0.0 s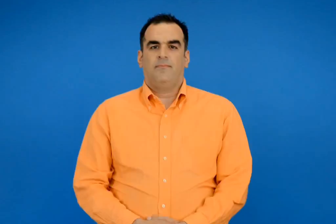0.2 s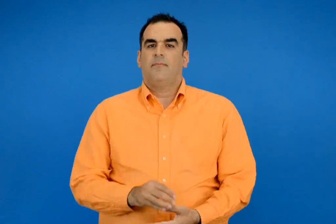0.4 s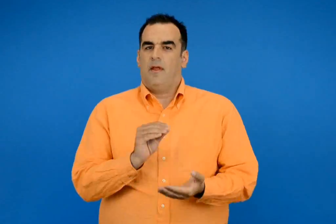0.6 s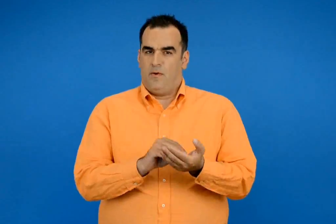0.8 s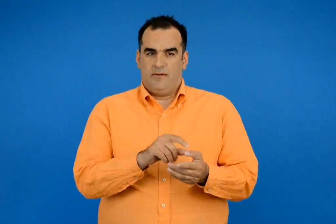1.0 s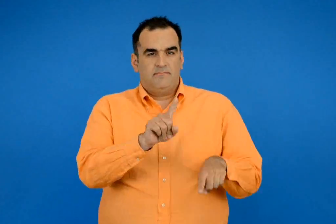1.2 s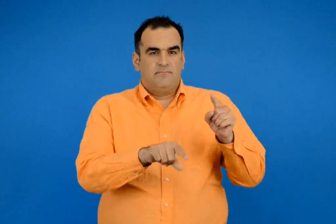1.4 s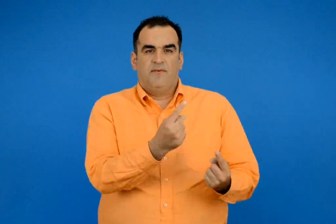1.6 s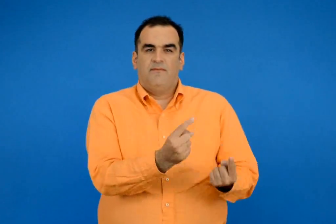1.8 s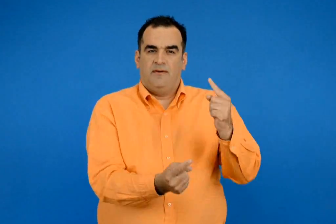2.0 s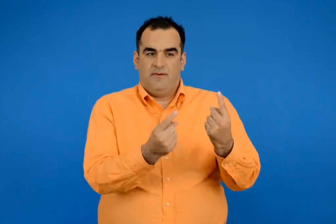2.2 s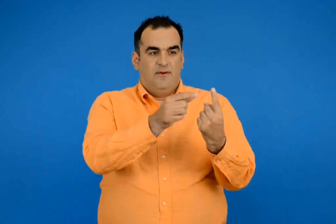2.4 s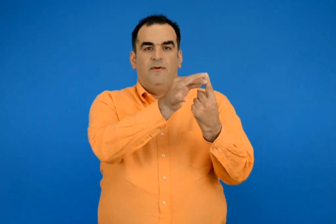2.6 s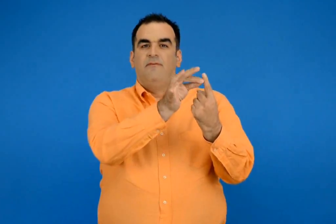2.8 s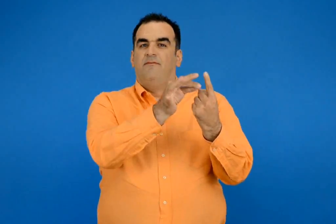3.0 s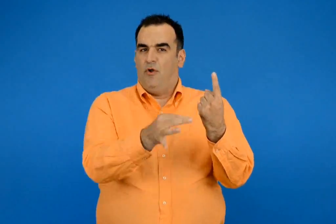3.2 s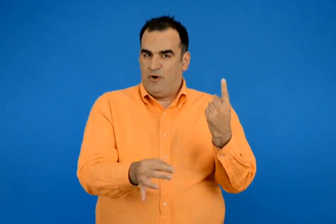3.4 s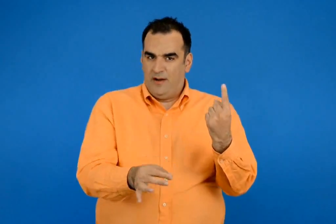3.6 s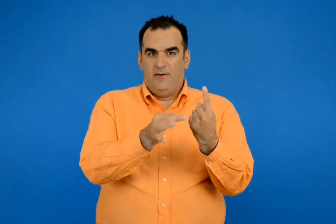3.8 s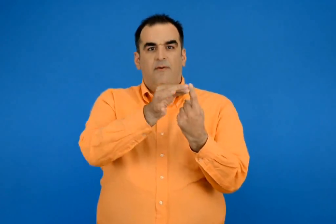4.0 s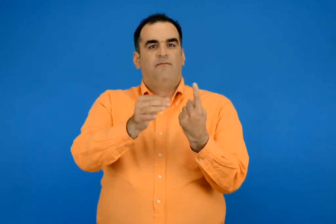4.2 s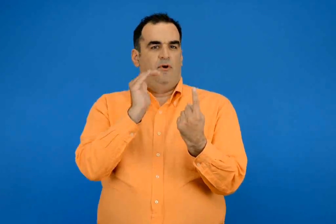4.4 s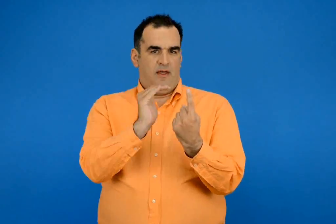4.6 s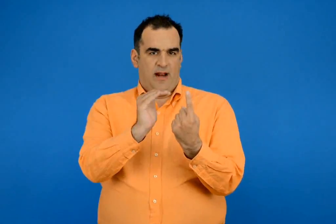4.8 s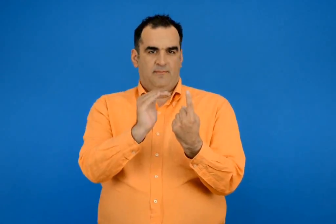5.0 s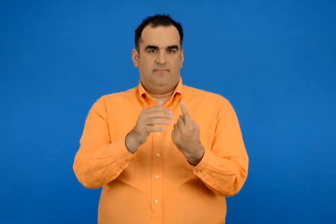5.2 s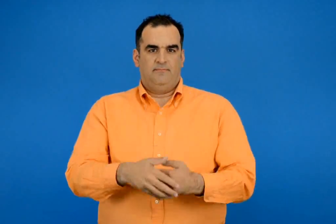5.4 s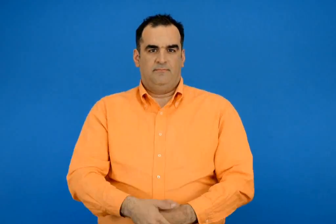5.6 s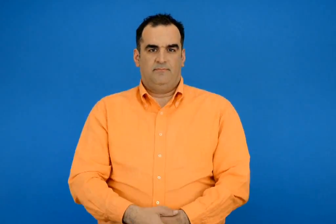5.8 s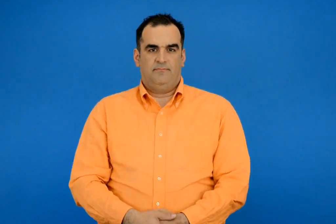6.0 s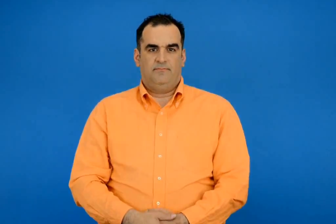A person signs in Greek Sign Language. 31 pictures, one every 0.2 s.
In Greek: επίσης αλλά φυτά είναι φυλλοβόλα και αλλά αειθαλή
